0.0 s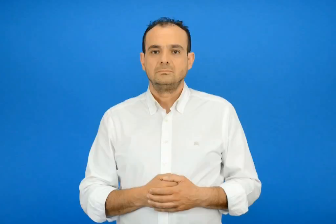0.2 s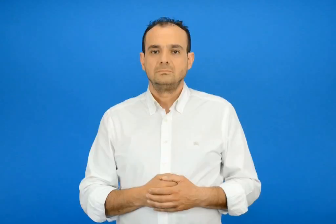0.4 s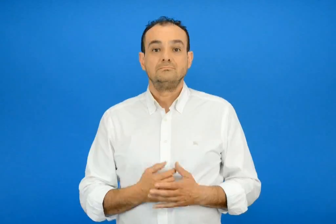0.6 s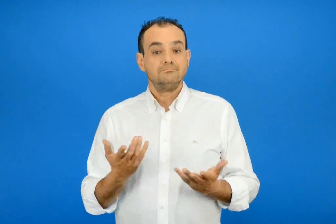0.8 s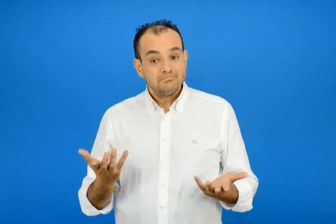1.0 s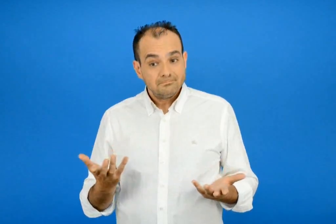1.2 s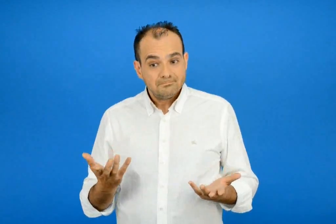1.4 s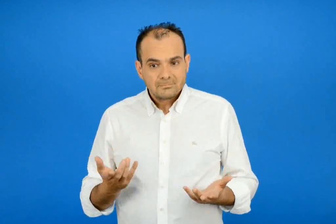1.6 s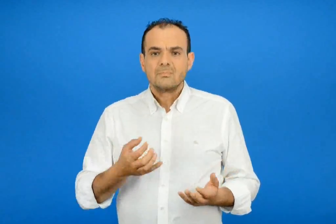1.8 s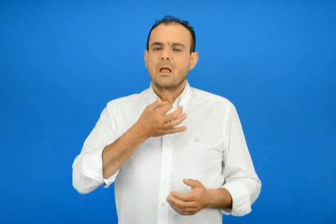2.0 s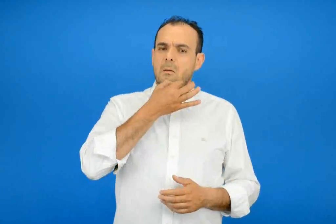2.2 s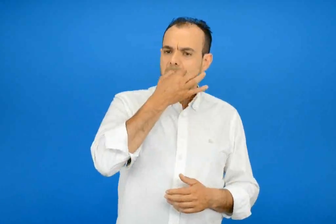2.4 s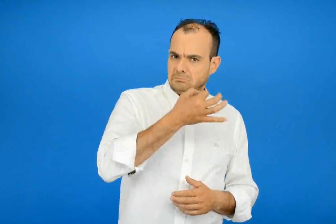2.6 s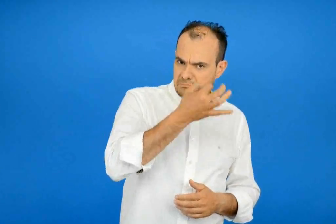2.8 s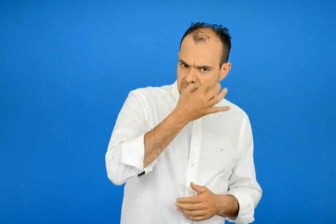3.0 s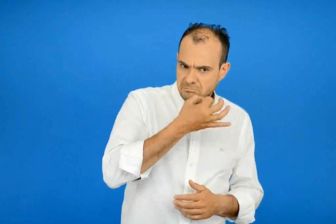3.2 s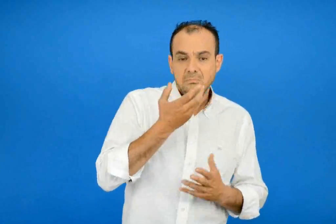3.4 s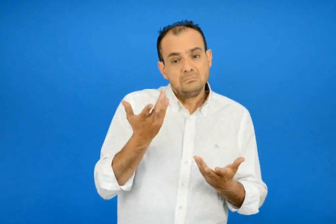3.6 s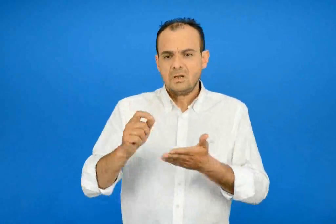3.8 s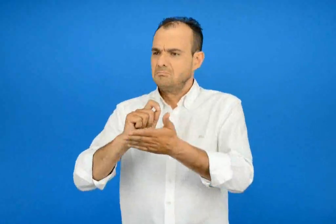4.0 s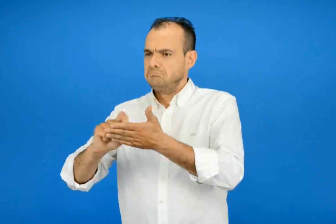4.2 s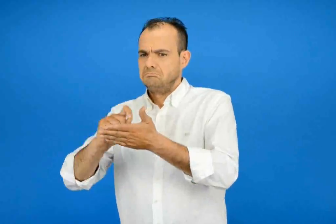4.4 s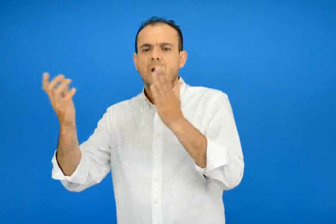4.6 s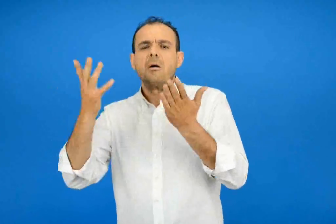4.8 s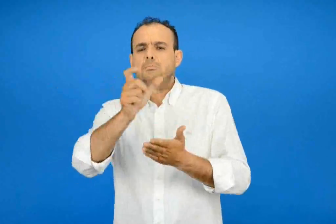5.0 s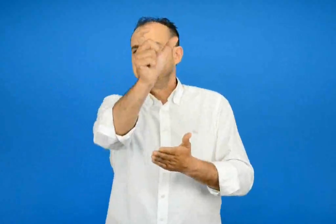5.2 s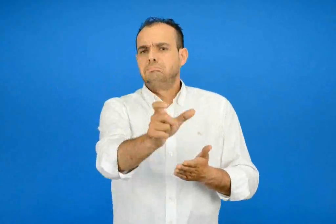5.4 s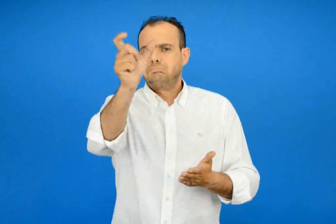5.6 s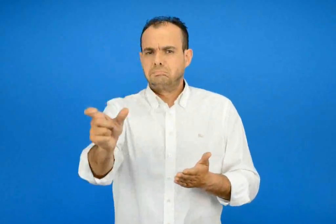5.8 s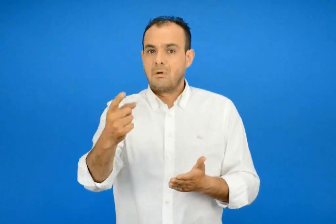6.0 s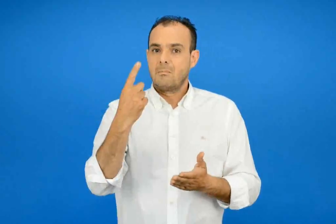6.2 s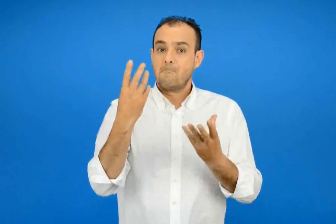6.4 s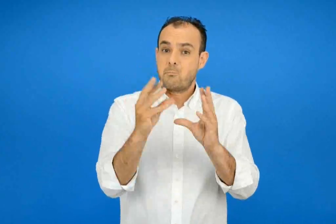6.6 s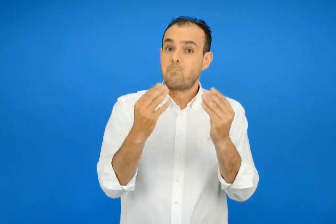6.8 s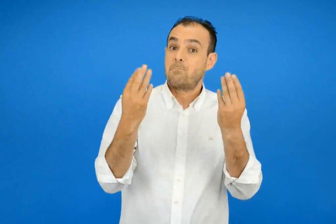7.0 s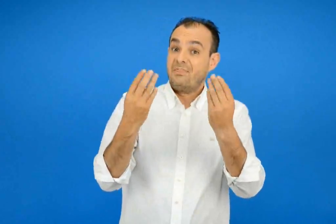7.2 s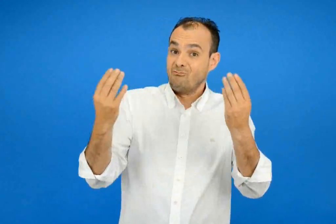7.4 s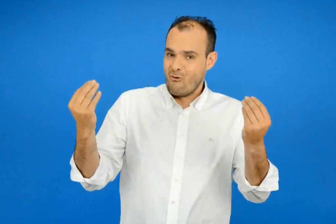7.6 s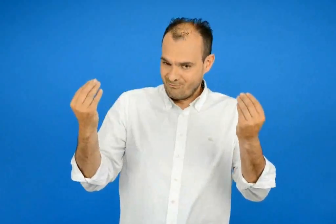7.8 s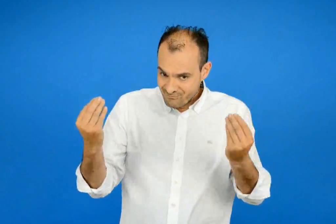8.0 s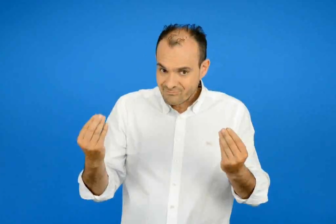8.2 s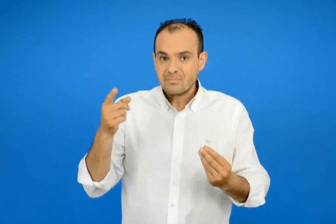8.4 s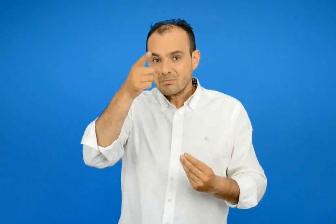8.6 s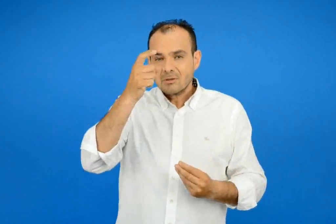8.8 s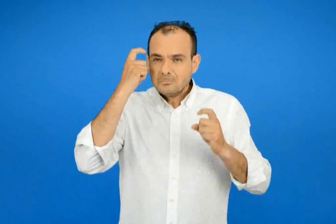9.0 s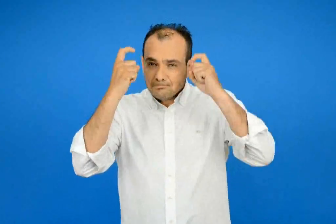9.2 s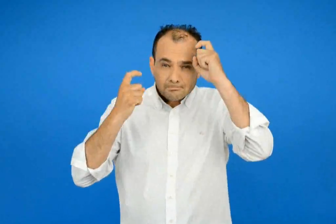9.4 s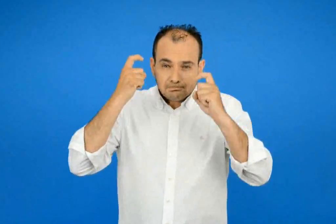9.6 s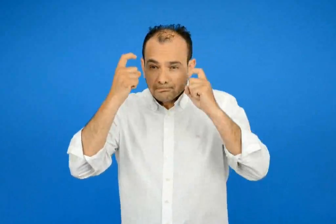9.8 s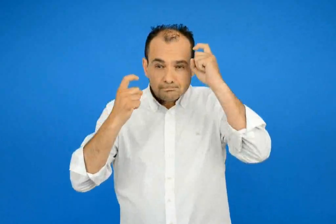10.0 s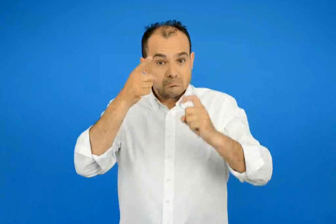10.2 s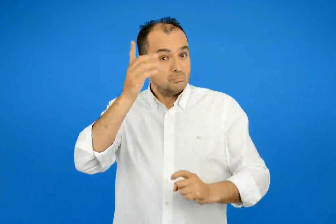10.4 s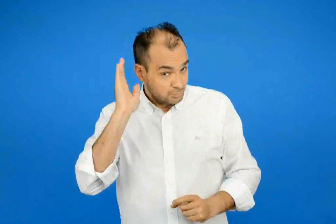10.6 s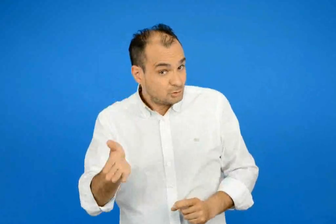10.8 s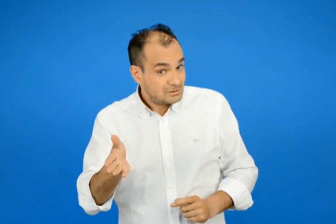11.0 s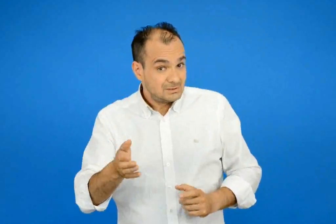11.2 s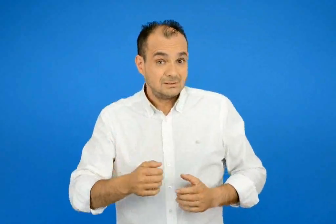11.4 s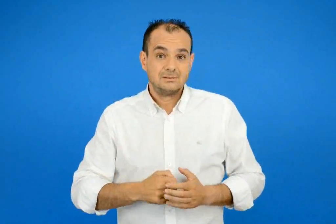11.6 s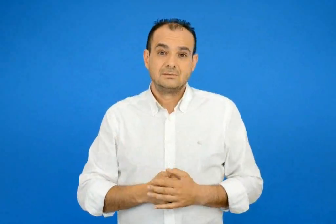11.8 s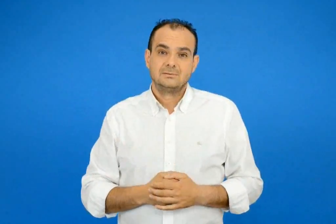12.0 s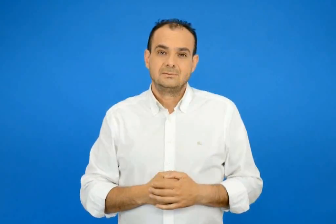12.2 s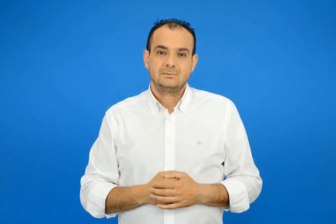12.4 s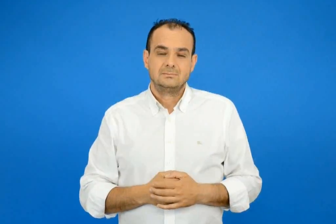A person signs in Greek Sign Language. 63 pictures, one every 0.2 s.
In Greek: μπορείς να σκεφτείς και άλλες περιπτώσεις στις οποίες μιλούμε η γράφουμε σε κάποιόν στον πληθυντικό αριθμό ;
